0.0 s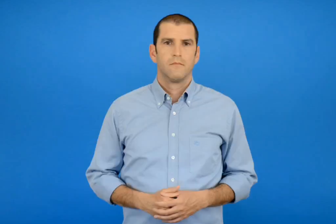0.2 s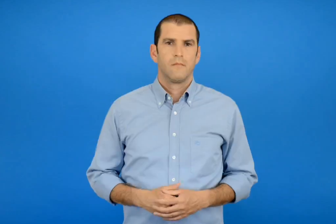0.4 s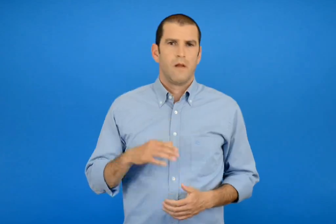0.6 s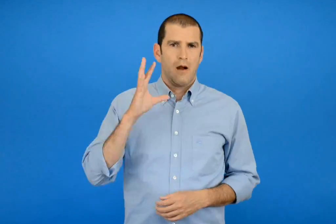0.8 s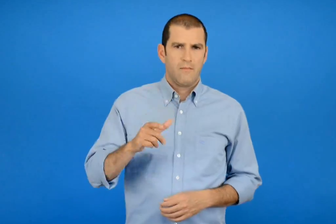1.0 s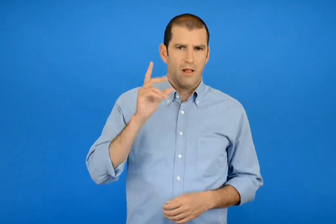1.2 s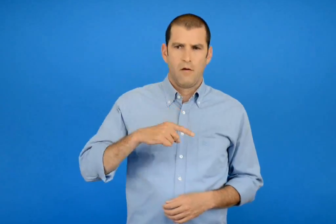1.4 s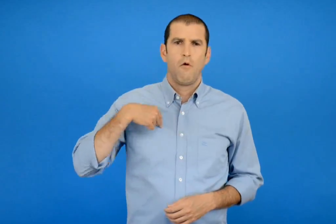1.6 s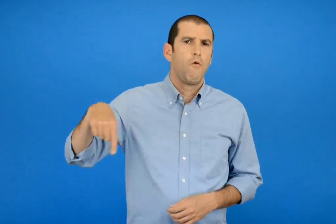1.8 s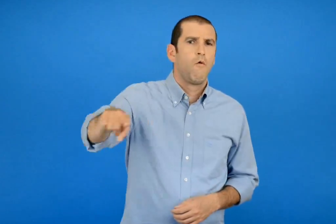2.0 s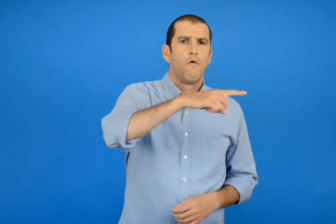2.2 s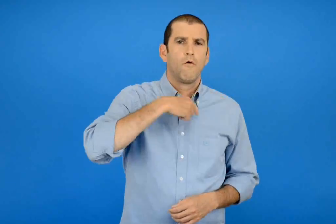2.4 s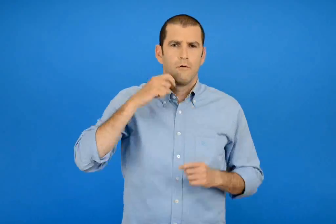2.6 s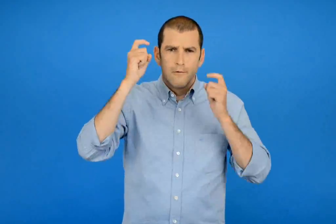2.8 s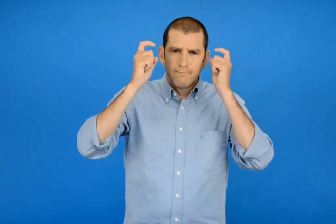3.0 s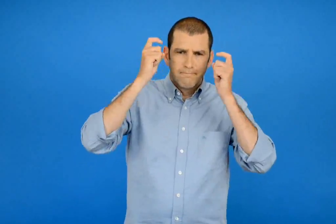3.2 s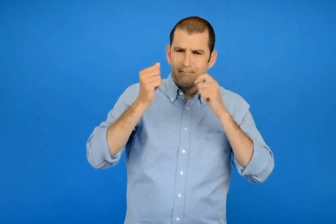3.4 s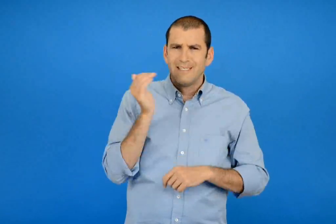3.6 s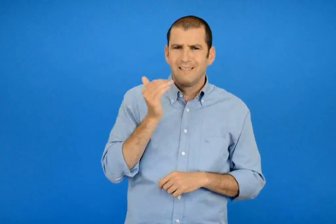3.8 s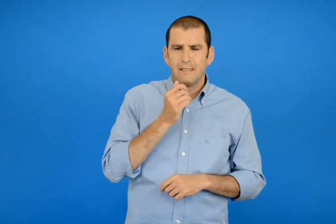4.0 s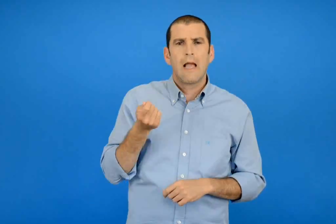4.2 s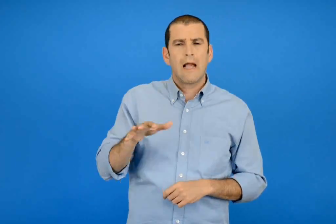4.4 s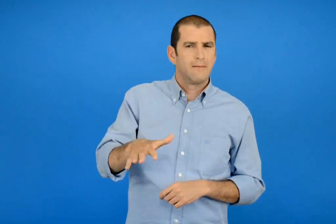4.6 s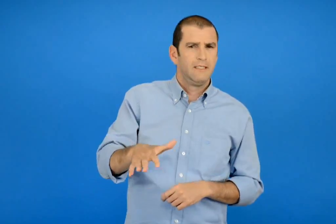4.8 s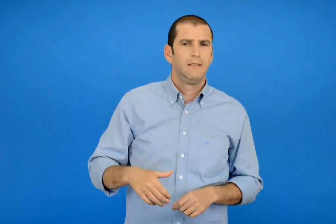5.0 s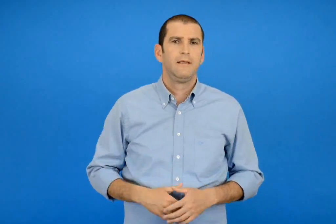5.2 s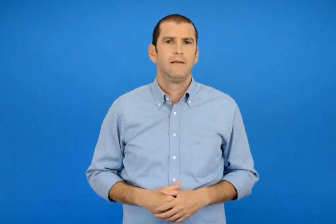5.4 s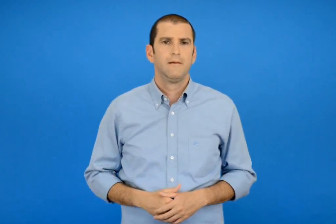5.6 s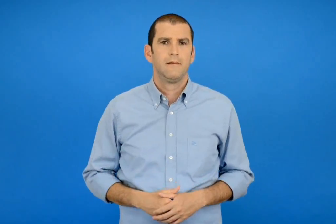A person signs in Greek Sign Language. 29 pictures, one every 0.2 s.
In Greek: καθημερινά όλοι υπολογίζουν γρηγορά με εκτίμηση
